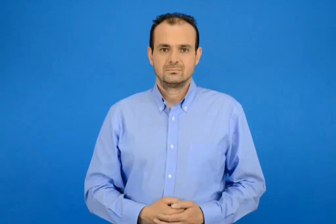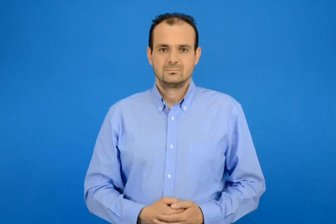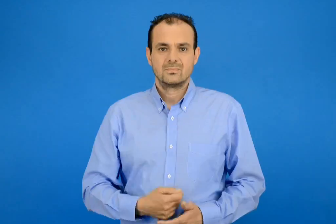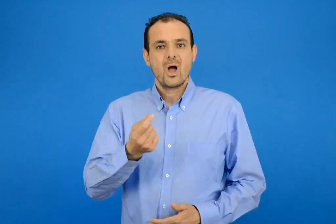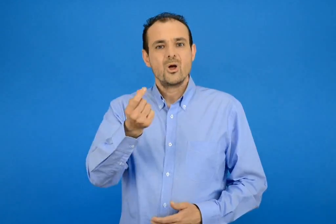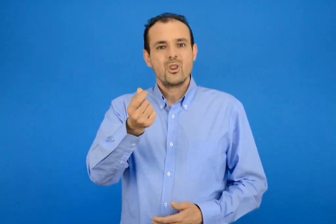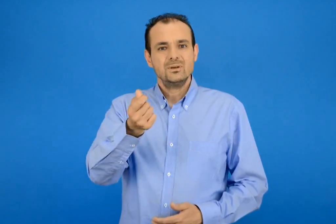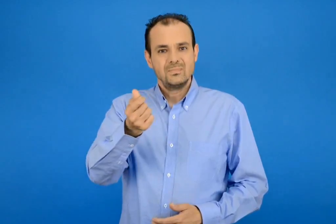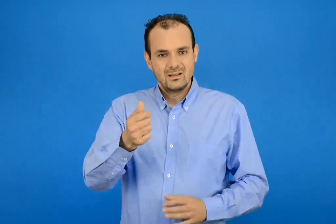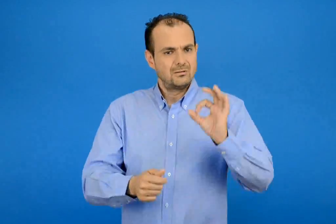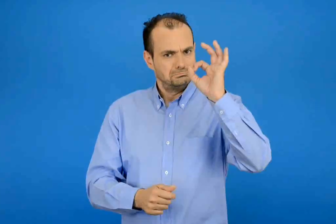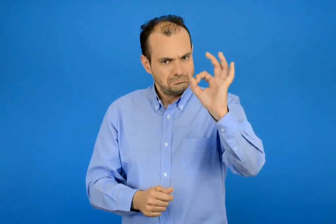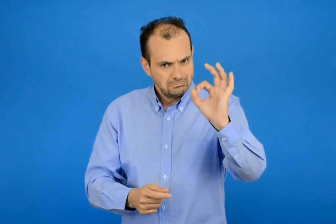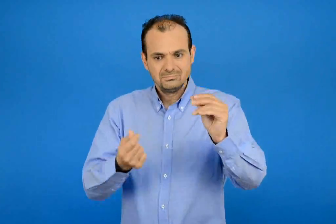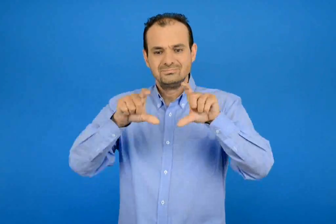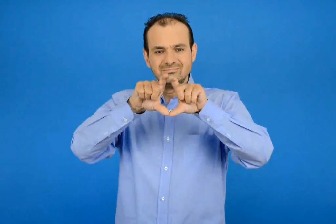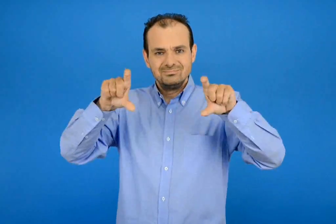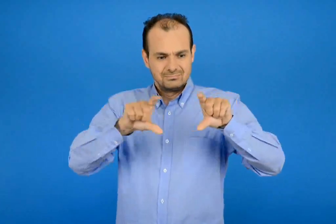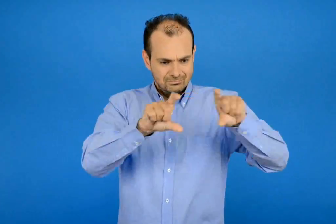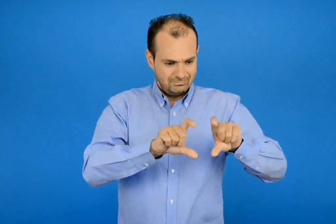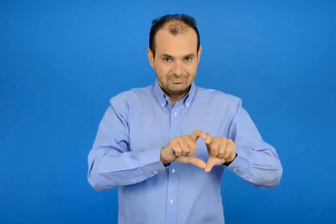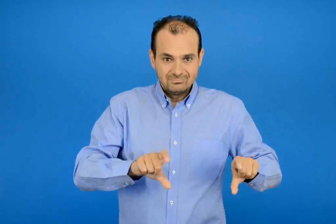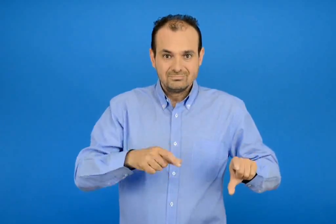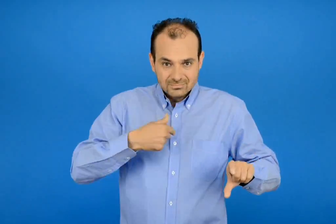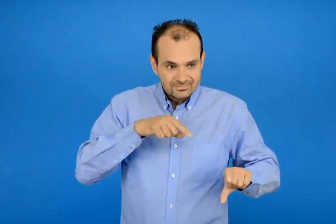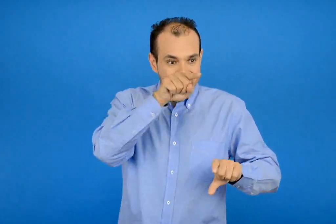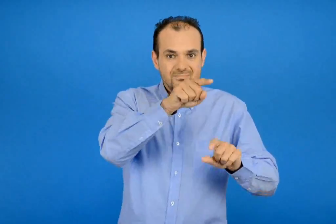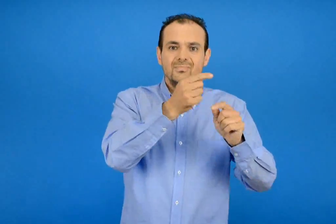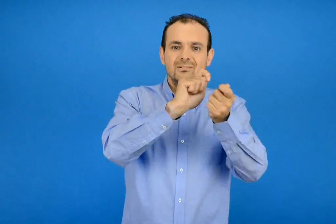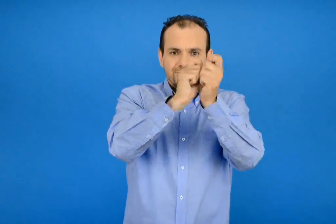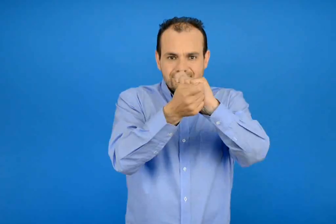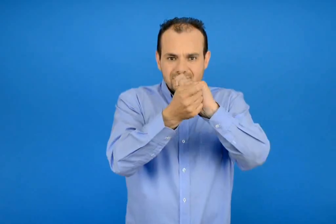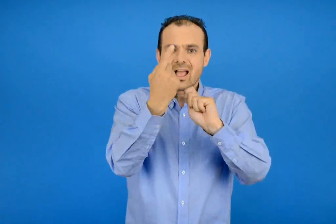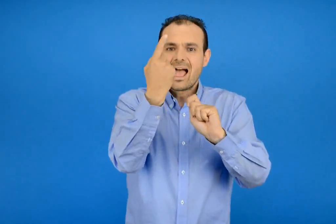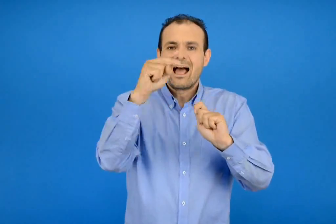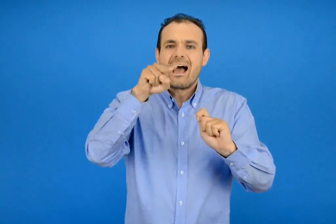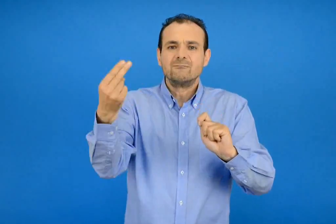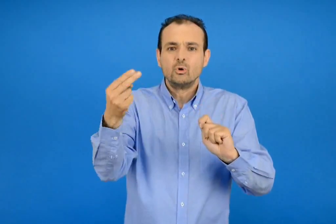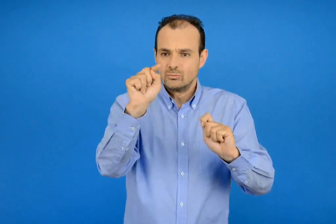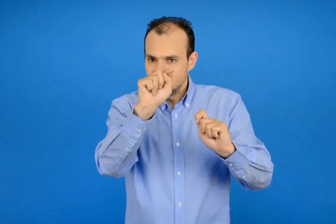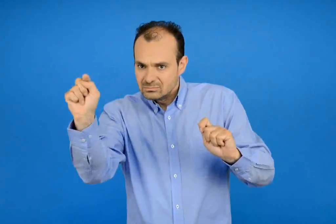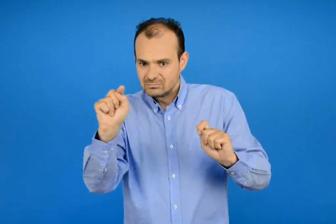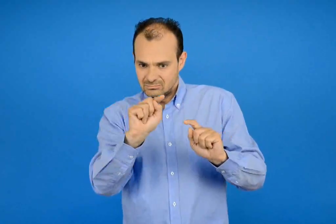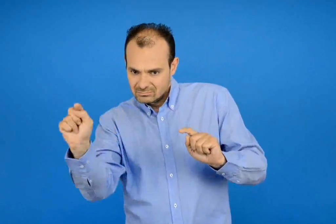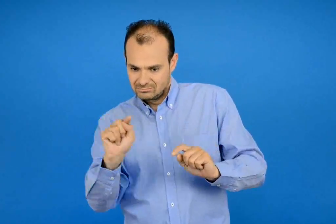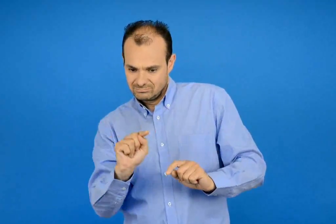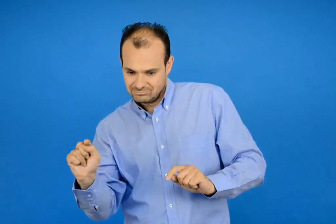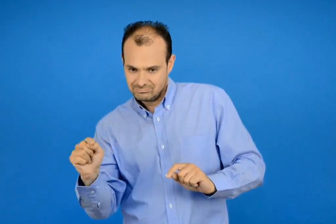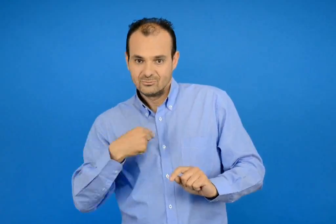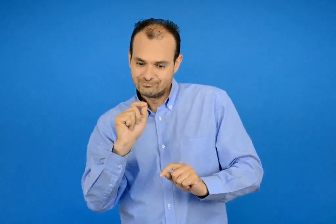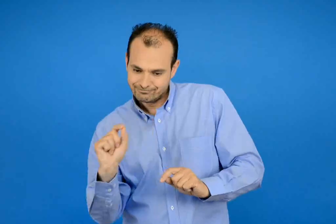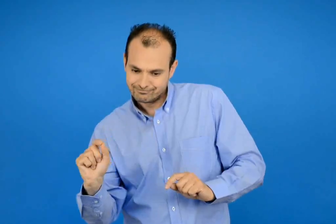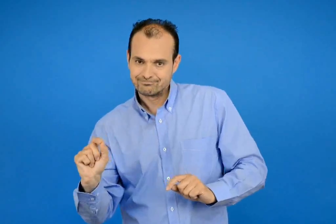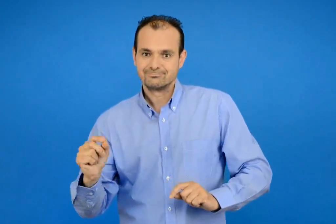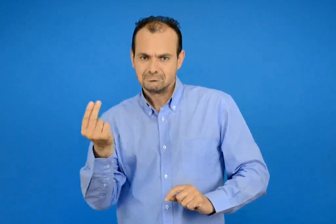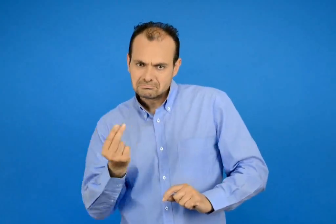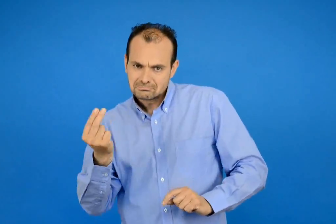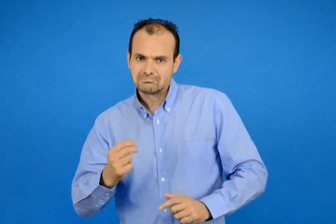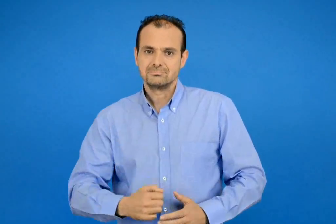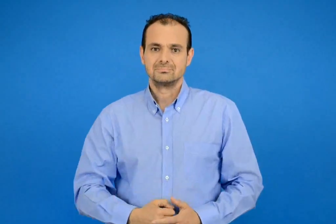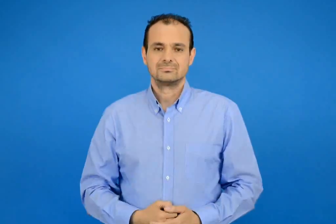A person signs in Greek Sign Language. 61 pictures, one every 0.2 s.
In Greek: ανταλλάσσω καθένα από τα παρακάτω νομίσματα με νομίσματα του 1 € σχεδιάζω τα νομίσματα
